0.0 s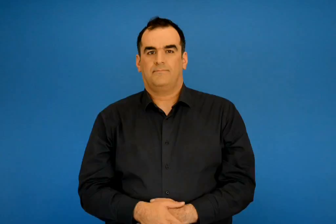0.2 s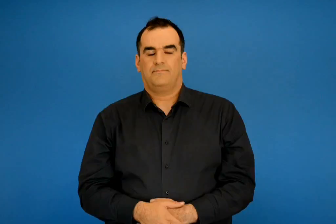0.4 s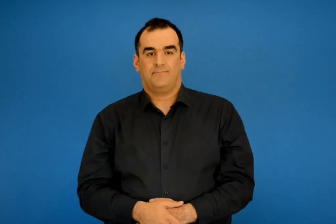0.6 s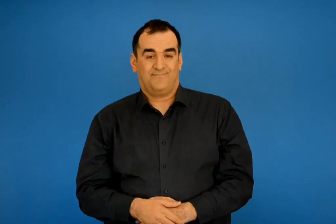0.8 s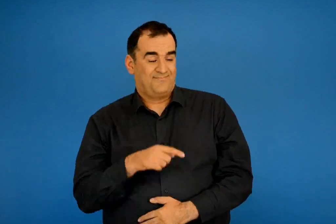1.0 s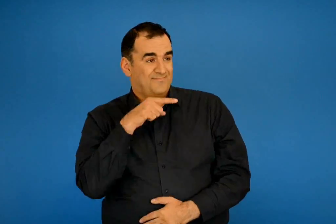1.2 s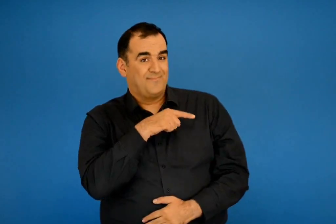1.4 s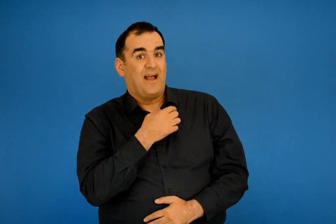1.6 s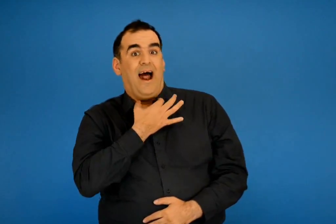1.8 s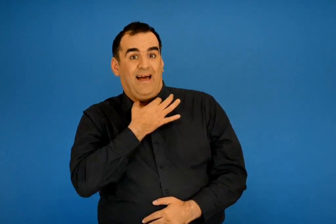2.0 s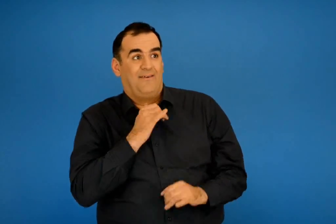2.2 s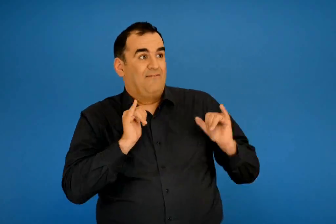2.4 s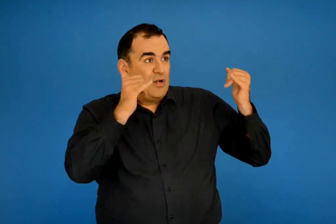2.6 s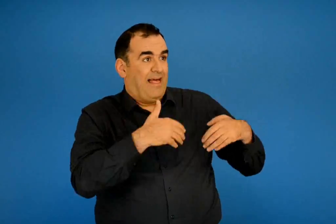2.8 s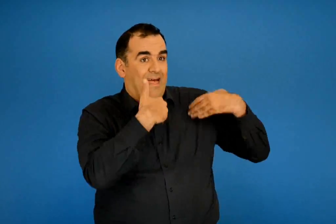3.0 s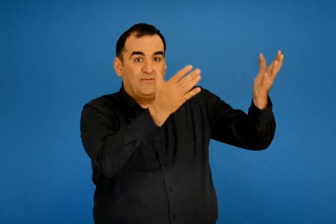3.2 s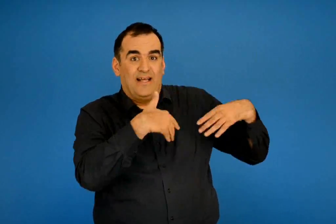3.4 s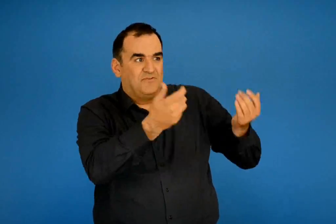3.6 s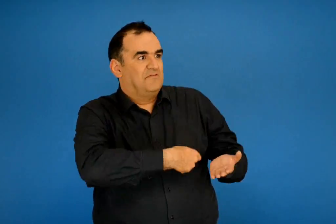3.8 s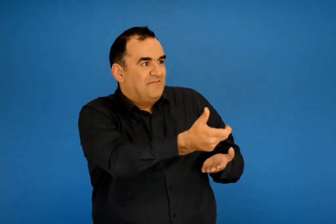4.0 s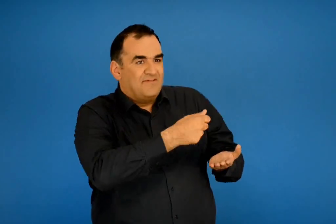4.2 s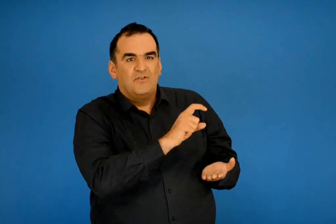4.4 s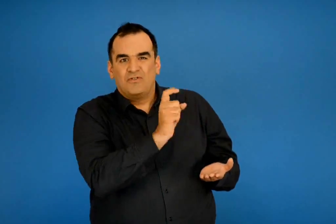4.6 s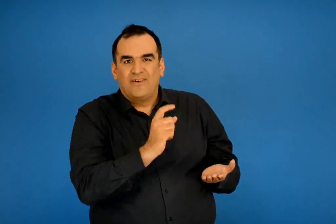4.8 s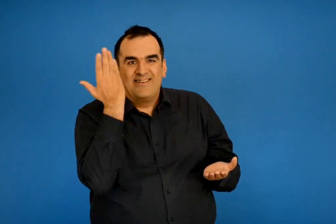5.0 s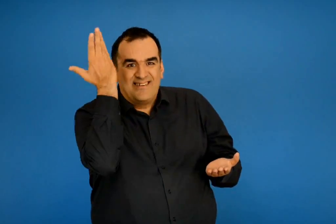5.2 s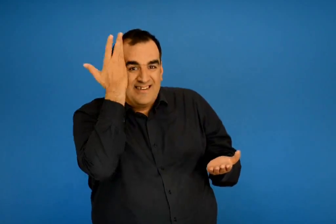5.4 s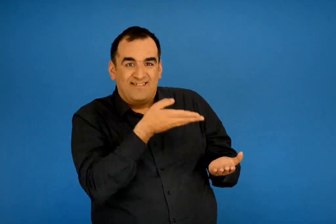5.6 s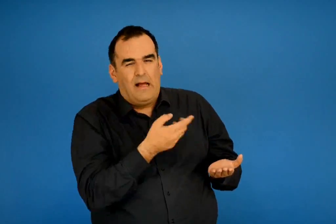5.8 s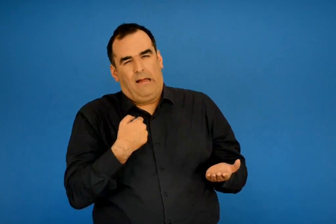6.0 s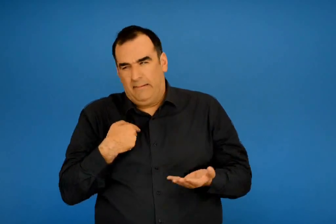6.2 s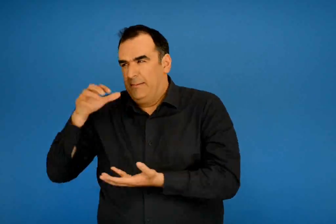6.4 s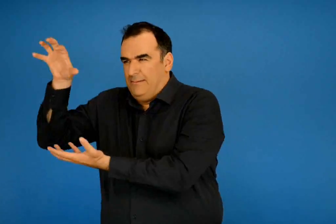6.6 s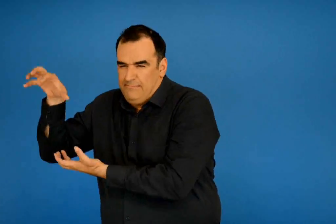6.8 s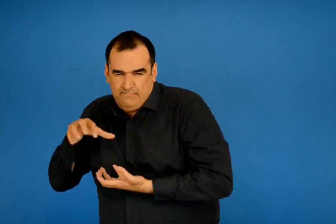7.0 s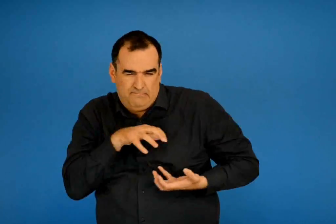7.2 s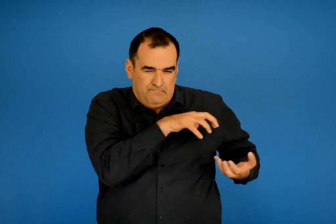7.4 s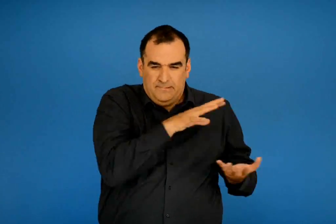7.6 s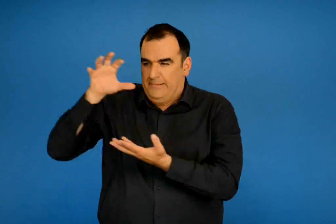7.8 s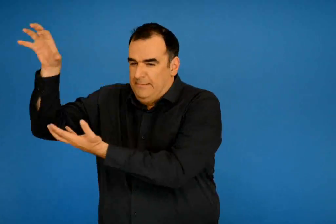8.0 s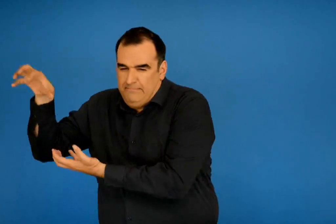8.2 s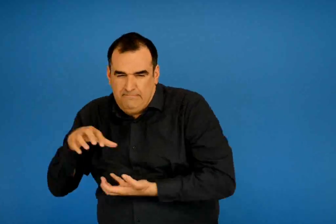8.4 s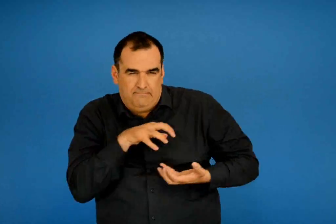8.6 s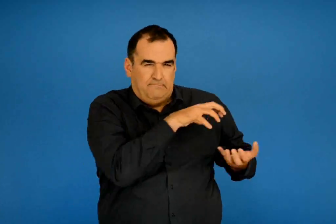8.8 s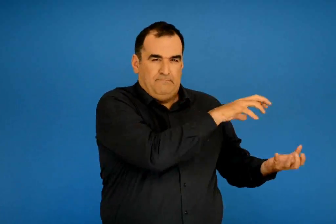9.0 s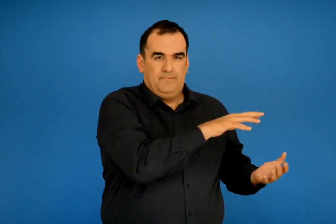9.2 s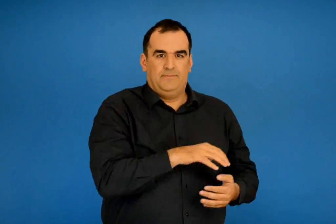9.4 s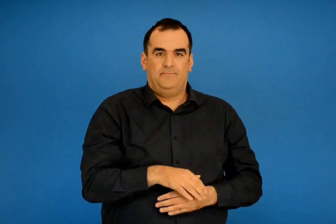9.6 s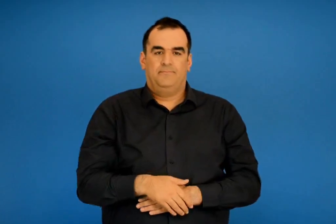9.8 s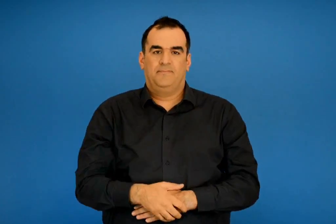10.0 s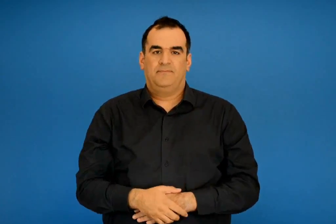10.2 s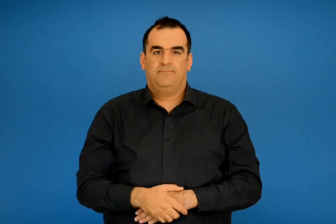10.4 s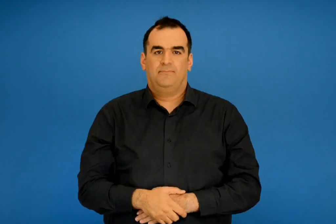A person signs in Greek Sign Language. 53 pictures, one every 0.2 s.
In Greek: έχει ανάγκη να βγαίνει και να διασκεδάζει πράγματα που κοστίζουν ακριβά θα του μεταφέρω επομένως ένα μέρος του σιταριού μου
